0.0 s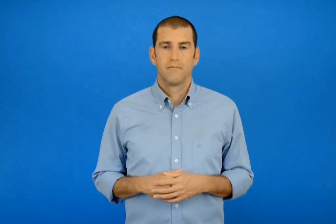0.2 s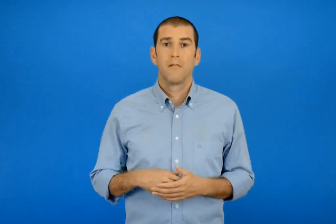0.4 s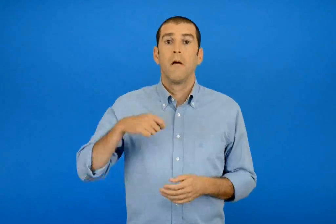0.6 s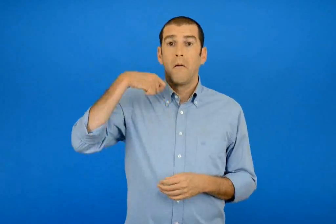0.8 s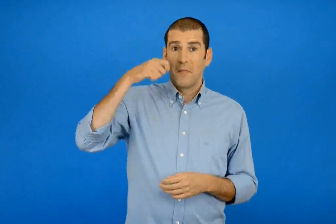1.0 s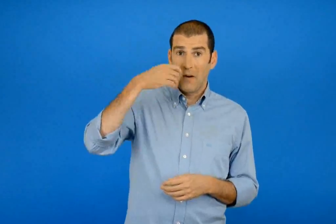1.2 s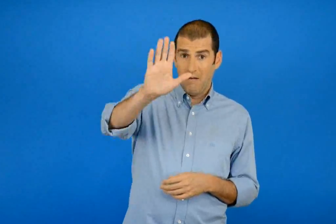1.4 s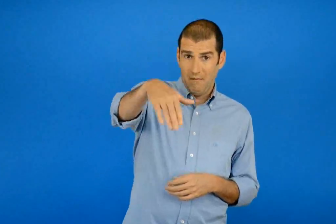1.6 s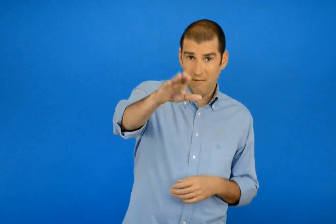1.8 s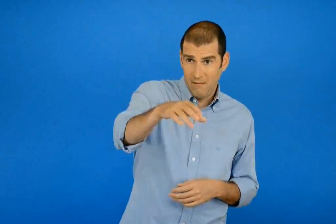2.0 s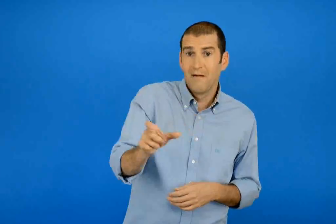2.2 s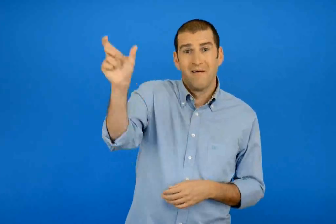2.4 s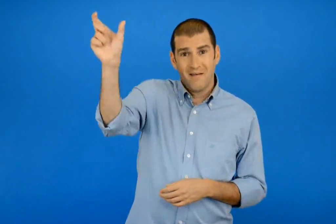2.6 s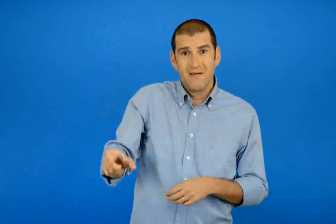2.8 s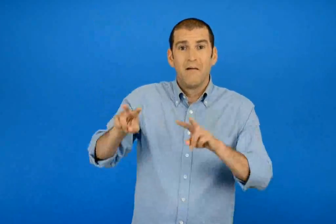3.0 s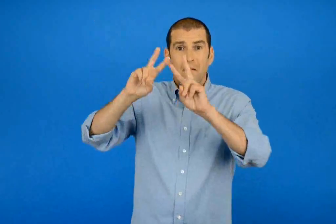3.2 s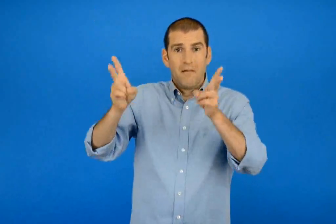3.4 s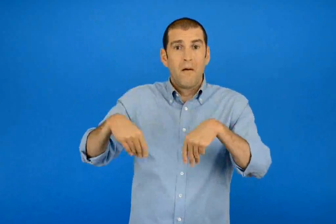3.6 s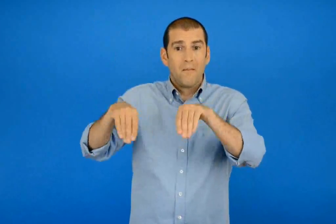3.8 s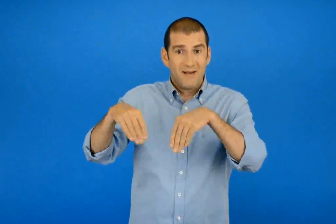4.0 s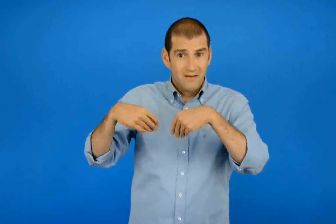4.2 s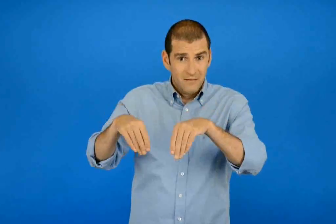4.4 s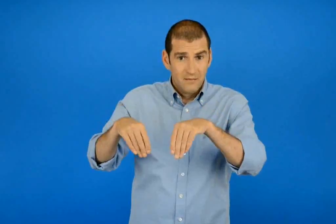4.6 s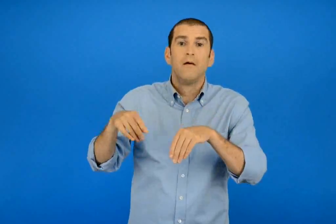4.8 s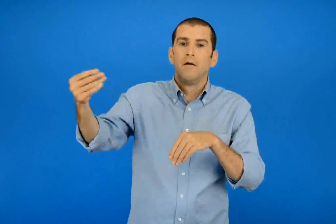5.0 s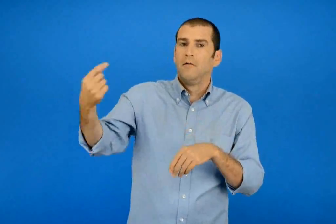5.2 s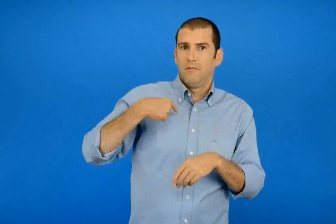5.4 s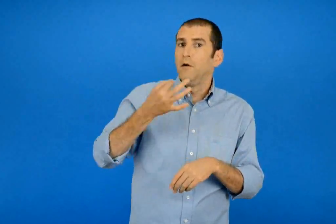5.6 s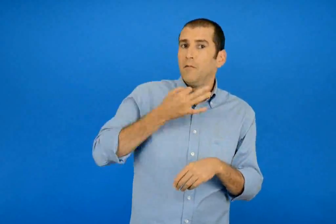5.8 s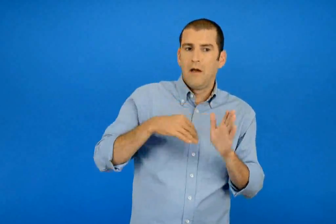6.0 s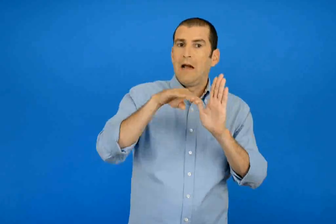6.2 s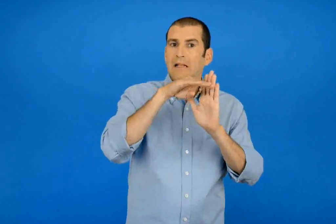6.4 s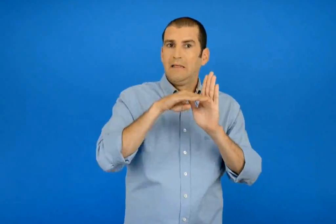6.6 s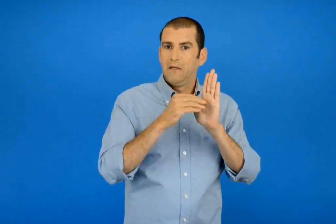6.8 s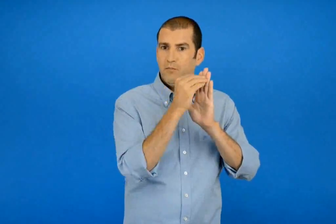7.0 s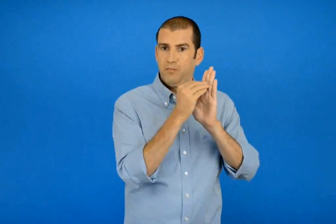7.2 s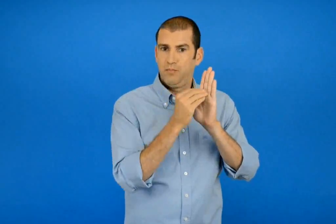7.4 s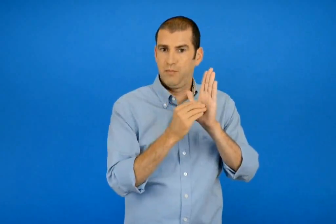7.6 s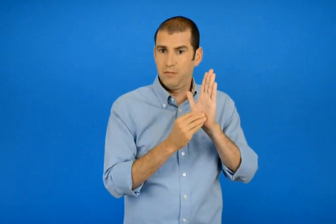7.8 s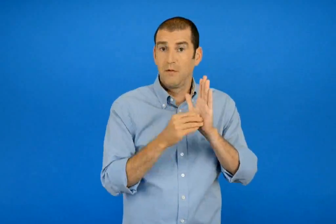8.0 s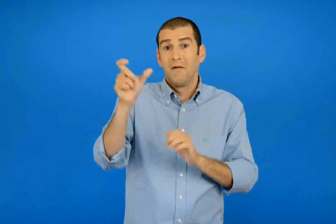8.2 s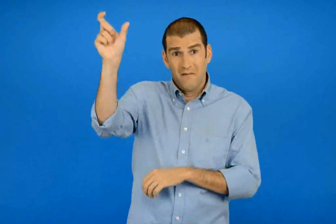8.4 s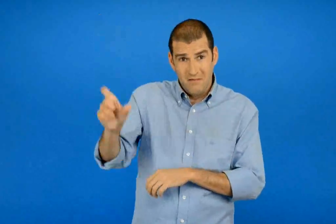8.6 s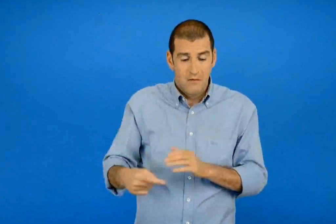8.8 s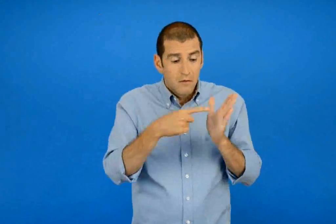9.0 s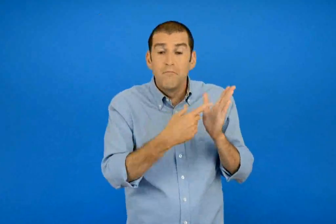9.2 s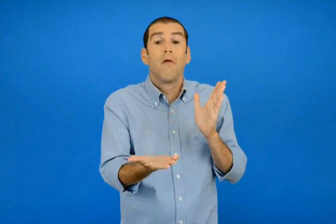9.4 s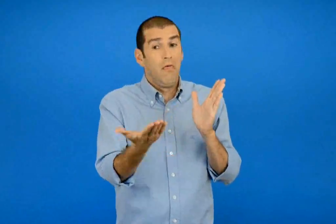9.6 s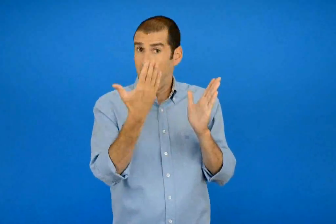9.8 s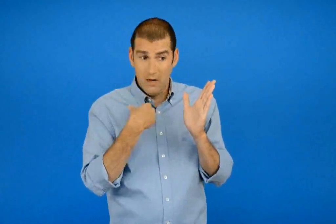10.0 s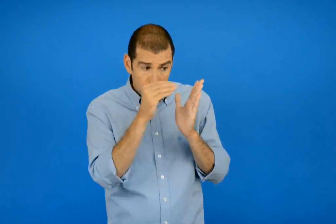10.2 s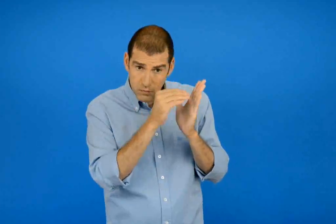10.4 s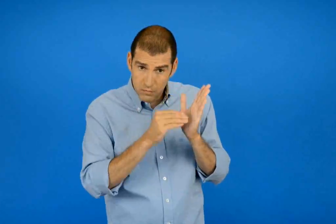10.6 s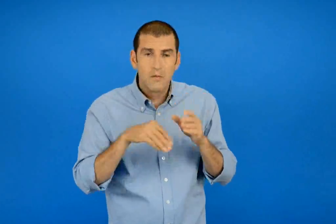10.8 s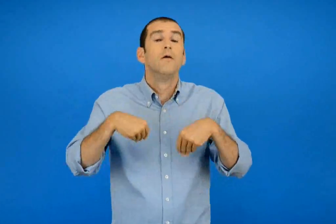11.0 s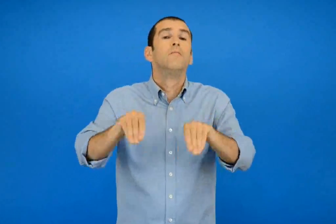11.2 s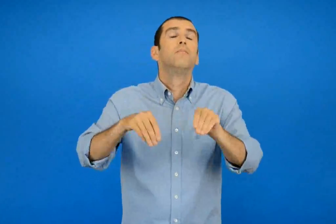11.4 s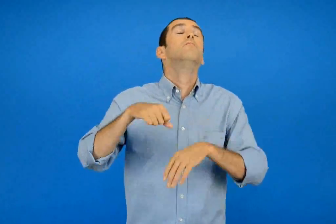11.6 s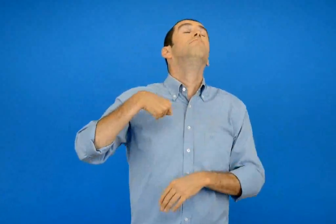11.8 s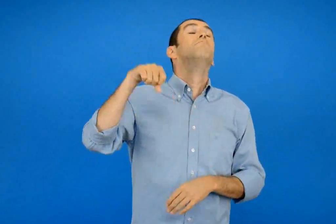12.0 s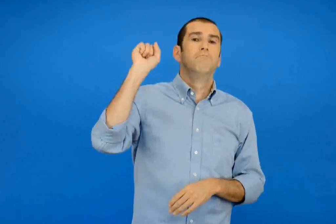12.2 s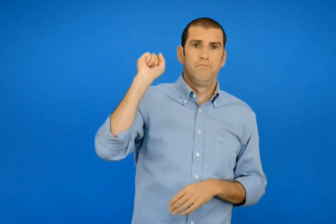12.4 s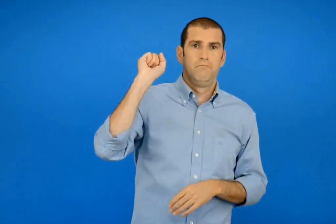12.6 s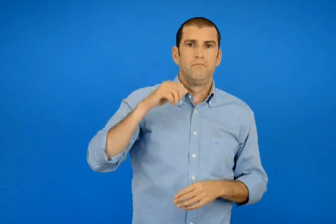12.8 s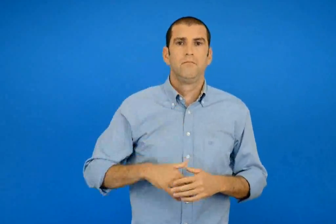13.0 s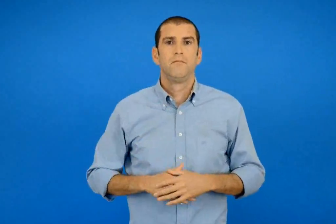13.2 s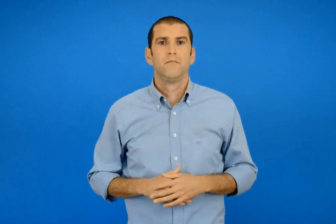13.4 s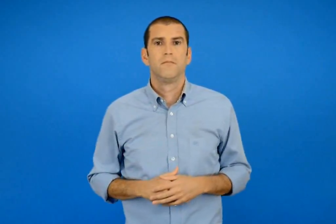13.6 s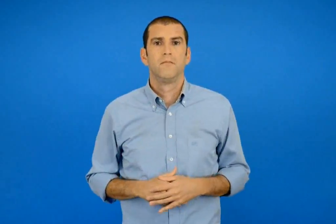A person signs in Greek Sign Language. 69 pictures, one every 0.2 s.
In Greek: μανά με έστειλε ο μπακάλης σε μια λίστα να τα βάλεις δεν πουλάει πια σε κανένα αν δεν τα έχει όλα γραμμένα
